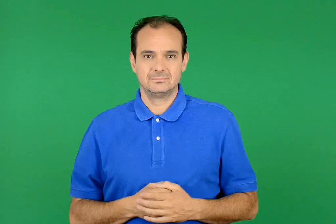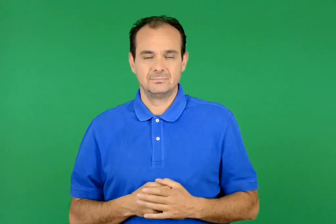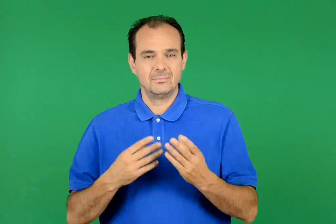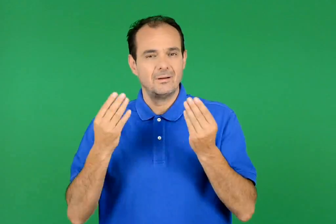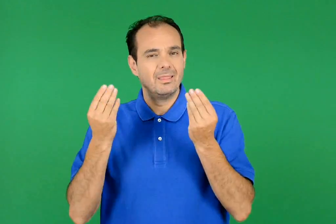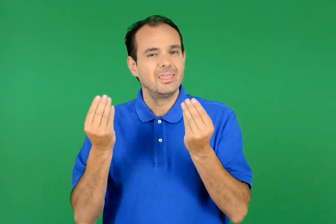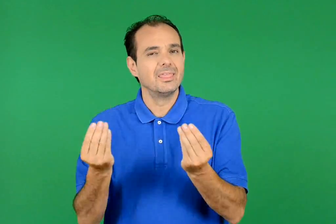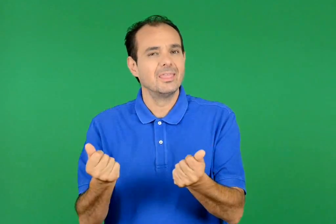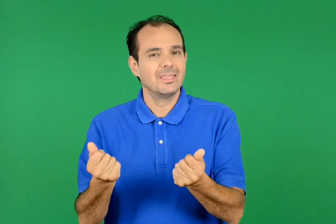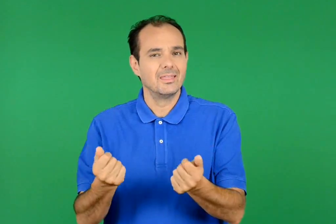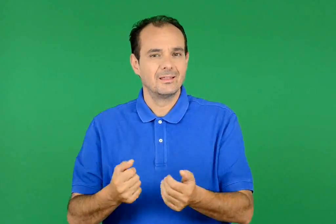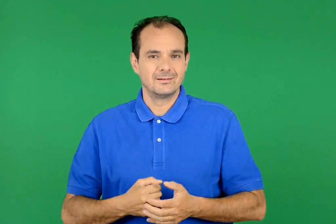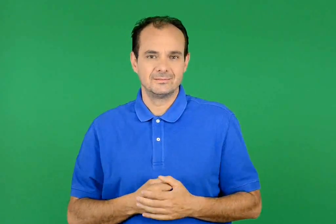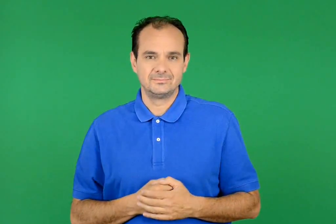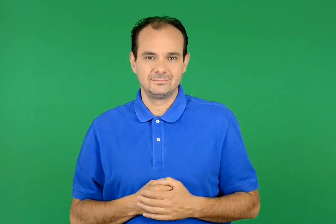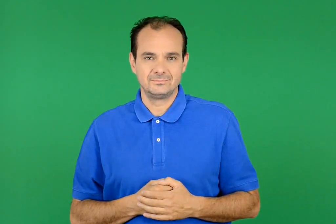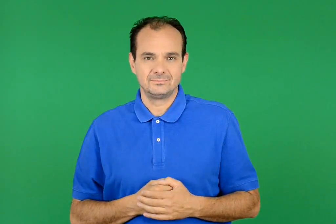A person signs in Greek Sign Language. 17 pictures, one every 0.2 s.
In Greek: χαρισματικός
